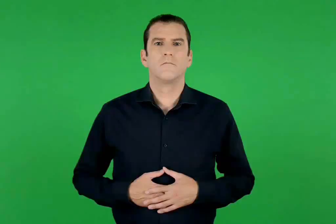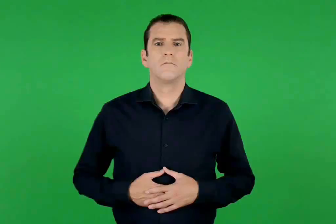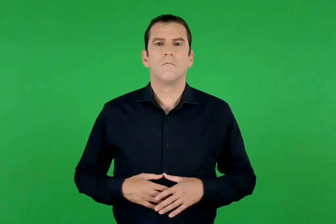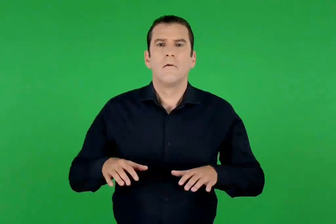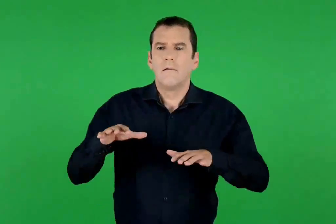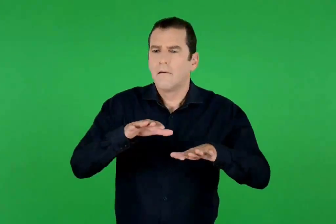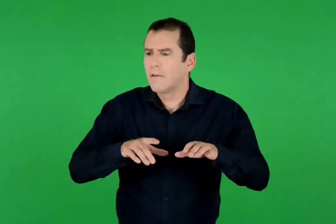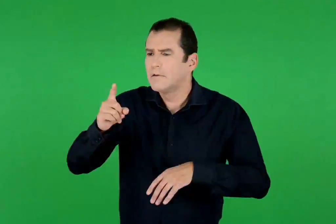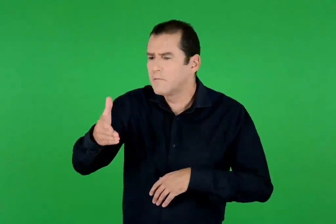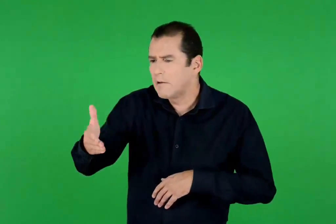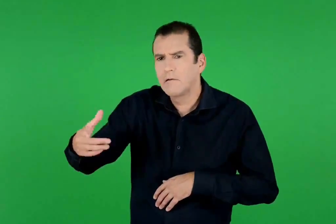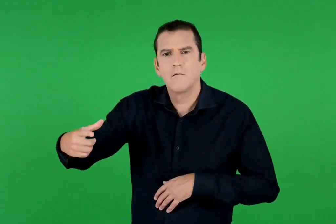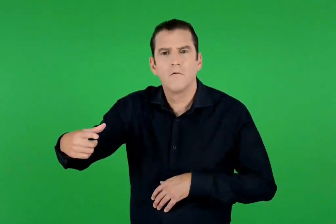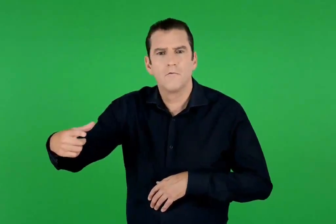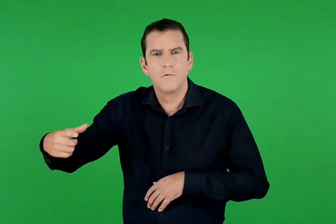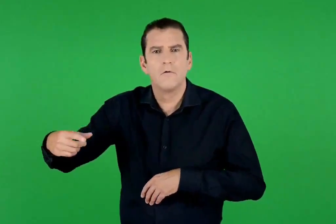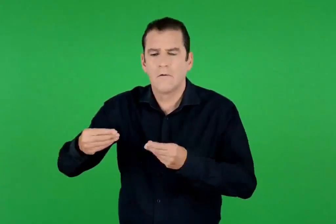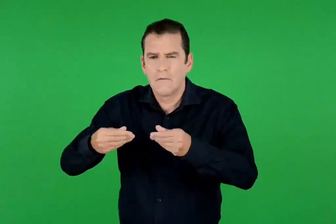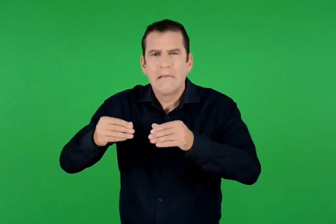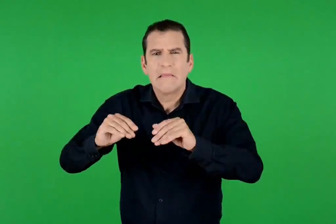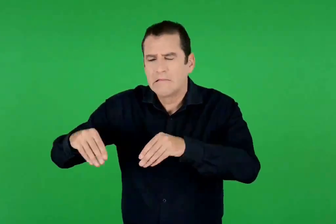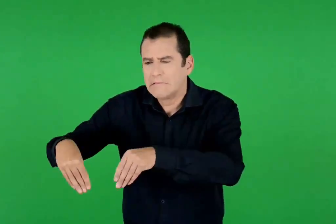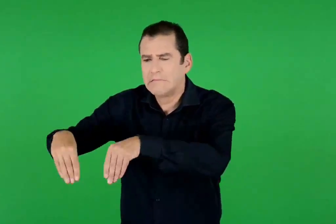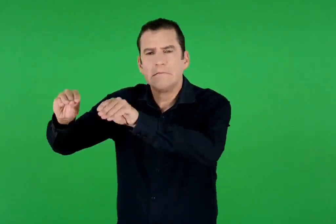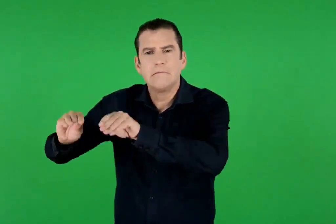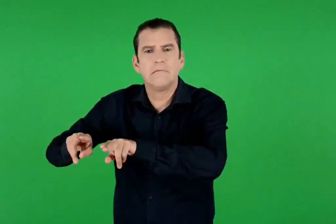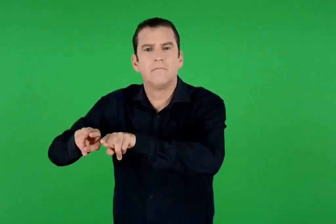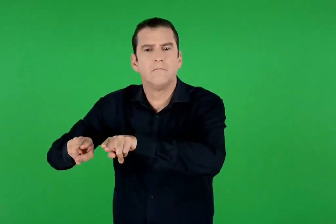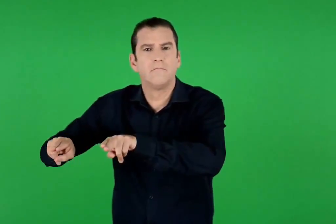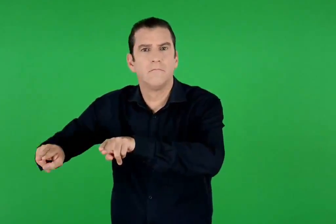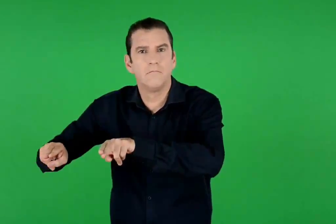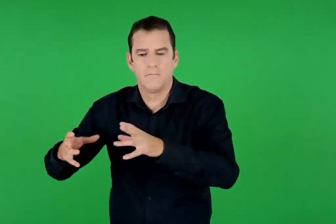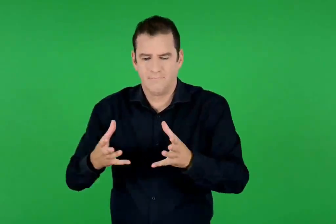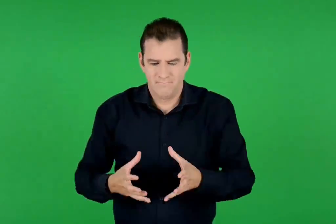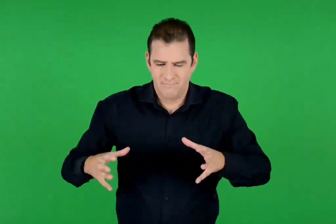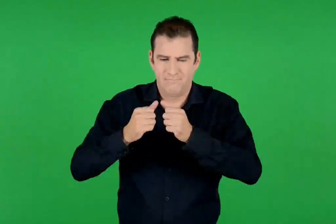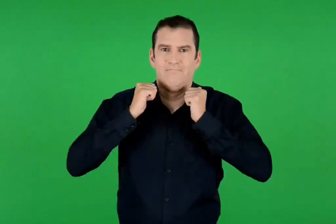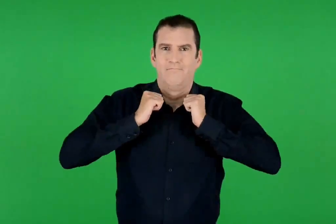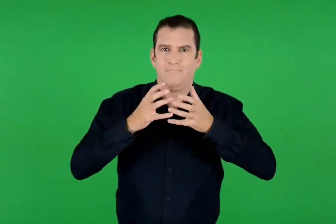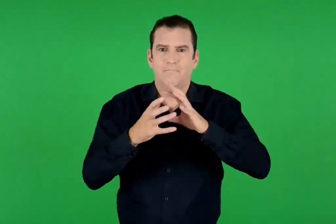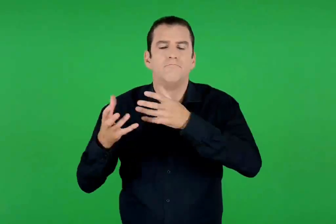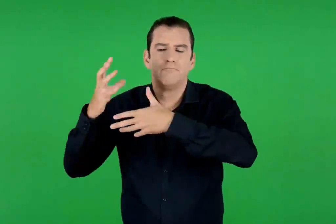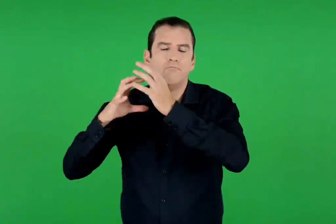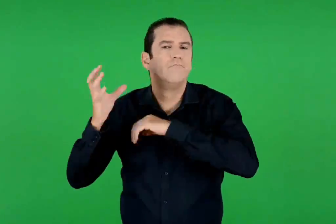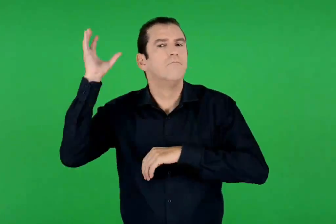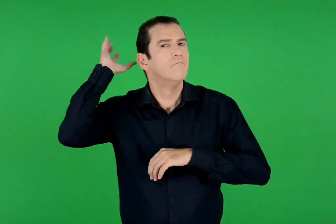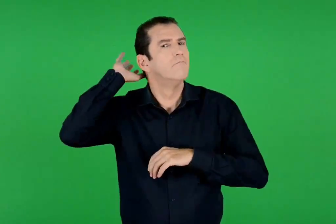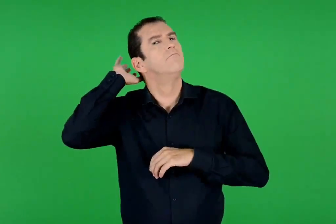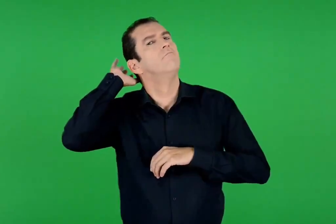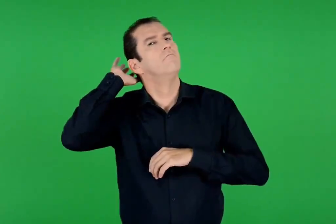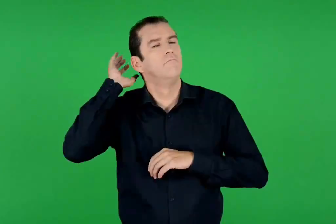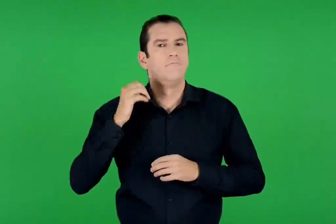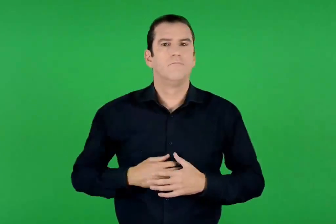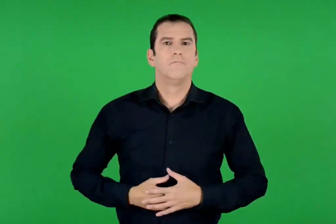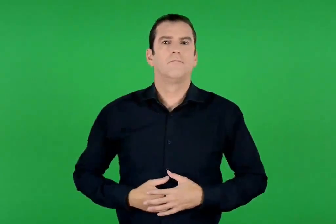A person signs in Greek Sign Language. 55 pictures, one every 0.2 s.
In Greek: σε κάποιαν άκρη στρώνουν το φτωχικό τους σιάδι , και τα δισάκια βάνοντας προσκέφαλα ψηλά
